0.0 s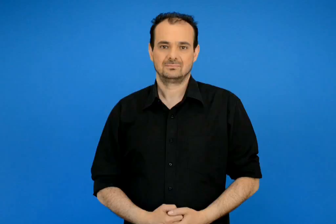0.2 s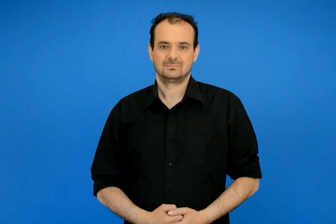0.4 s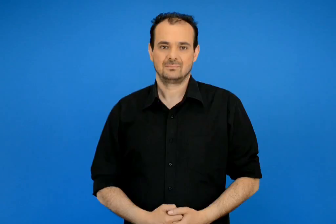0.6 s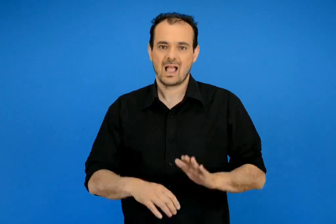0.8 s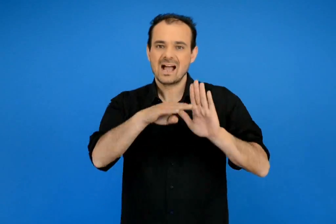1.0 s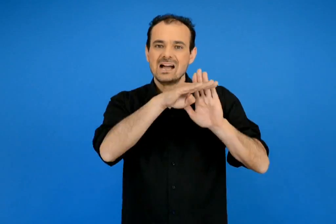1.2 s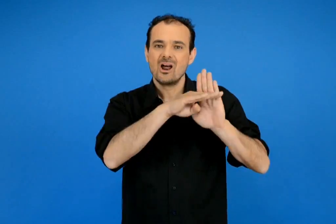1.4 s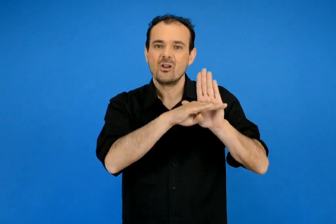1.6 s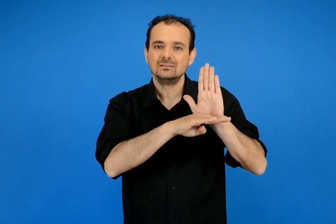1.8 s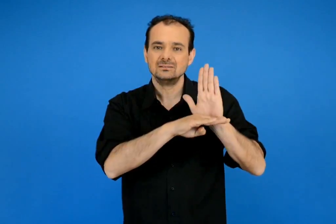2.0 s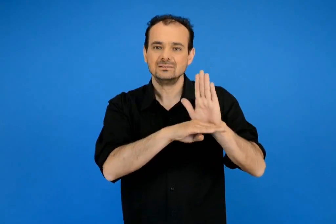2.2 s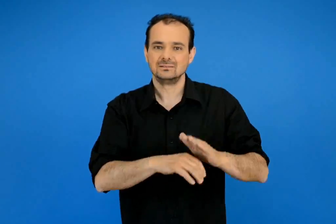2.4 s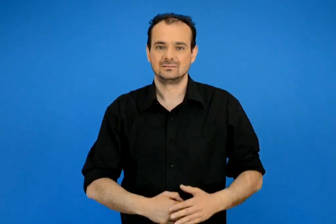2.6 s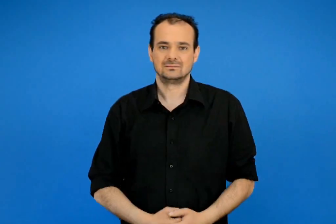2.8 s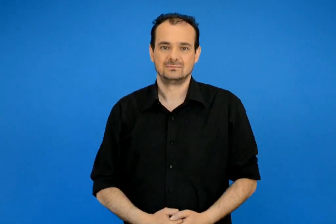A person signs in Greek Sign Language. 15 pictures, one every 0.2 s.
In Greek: κανόνες
